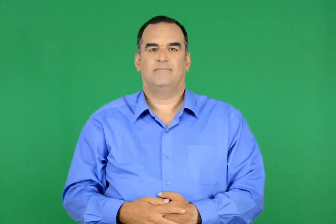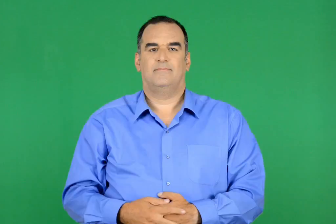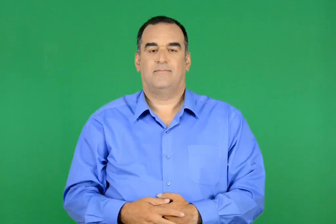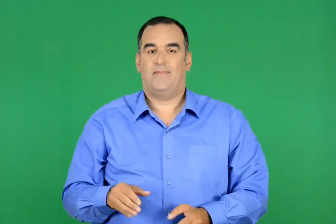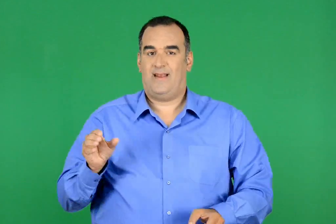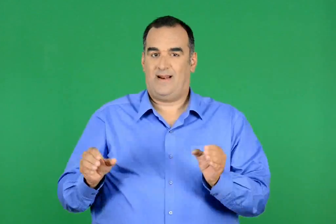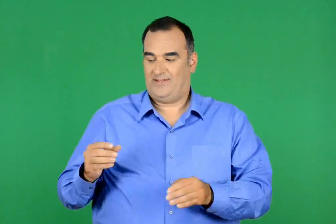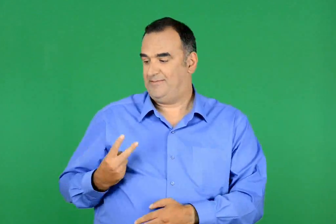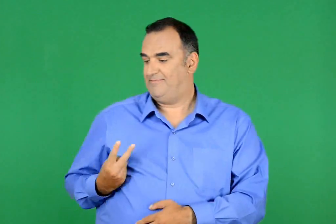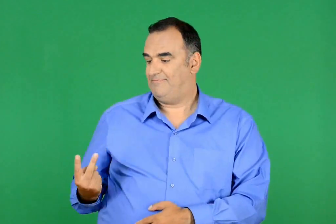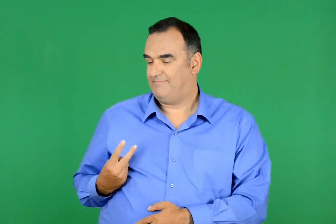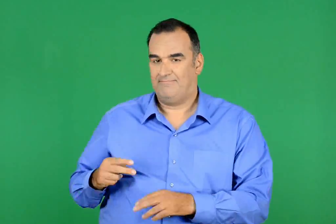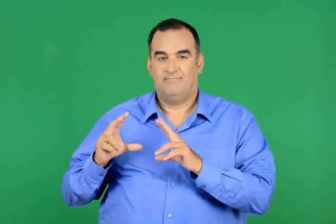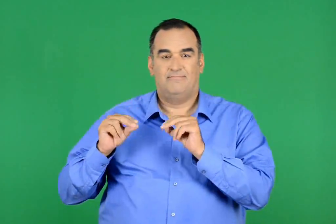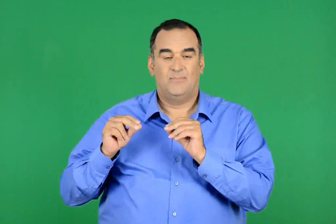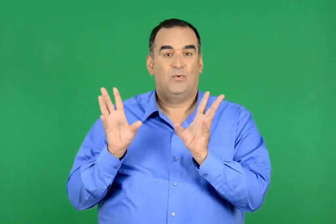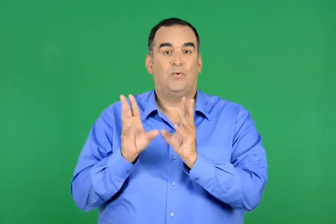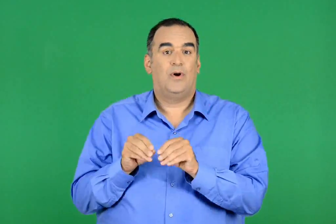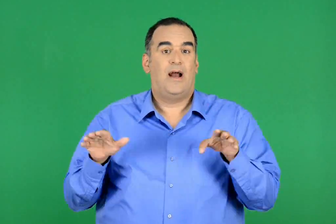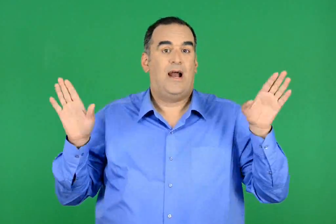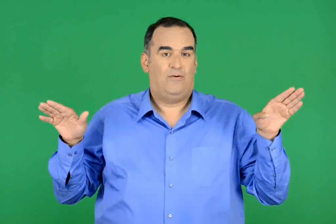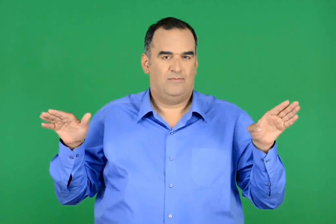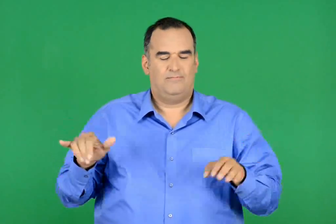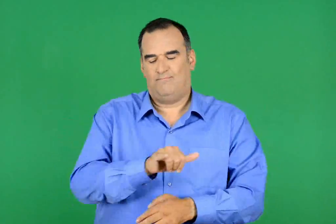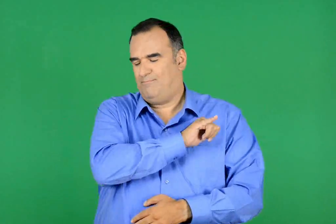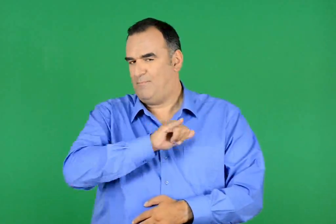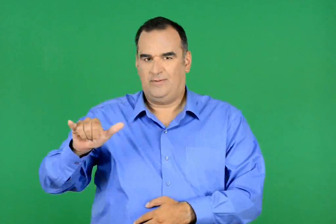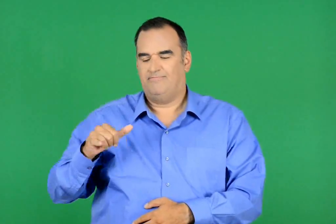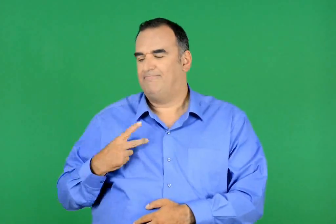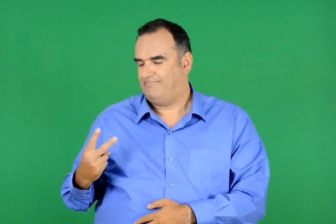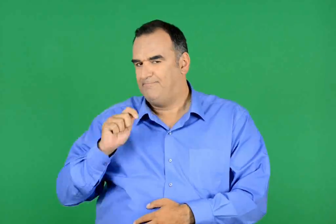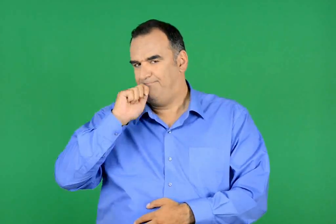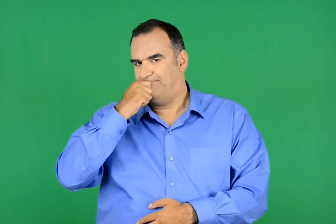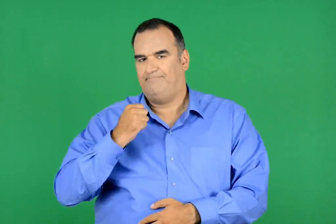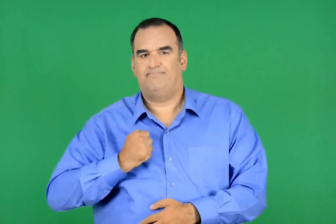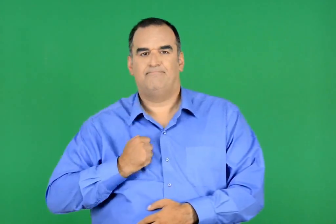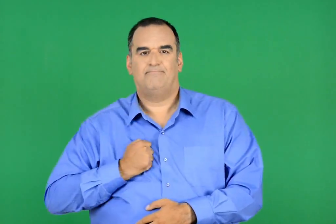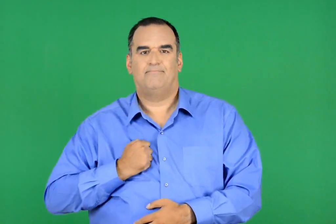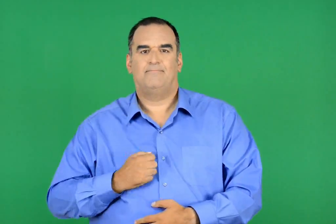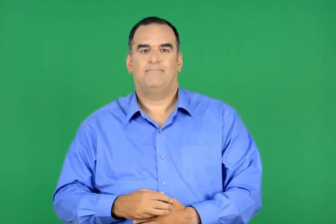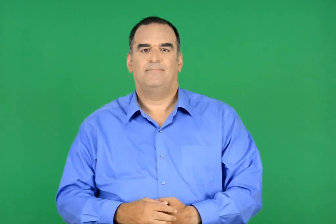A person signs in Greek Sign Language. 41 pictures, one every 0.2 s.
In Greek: ο άλφι κι εγώ δε µιλάµε ποτέ για τον κύριο άγγελο. είναι το µυστικό µας
